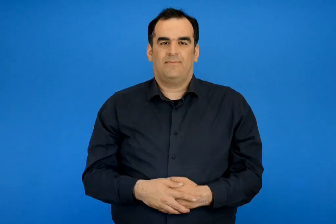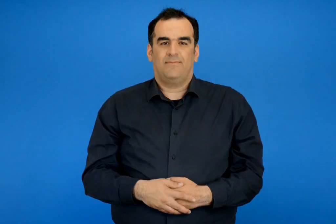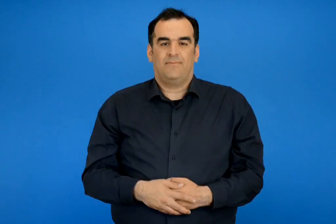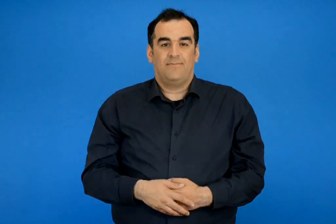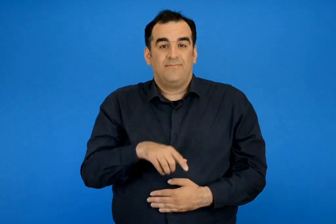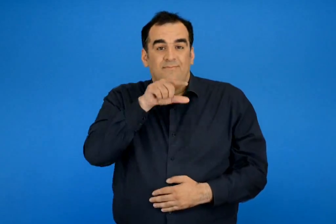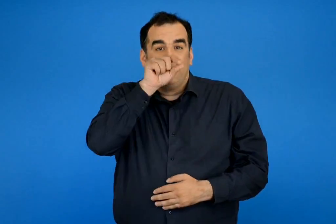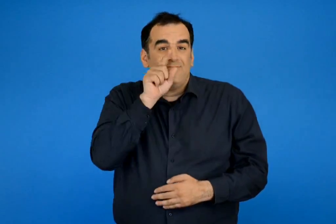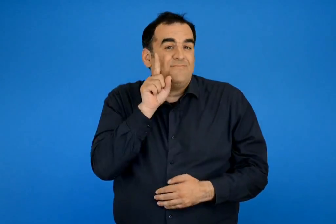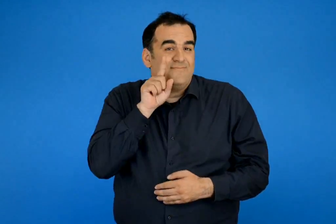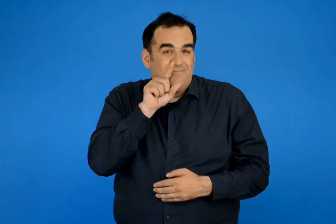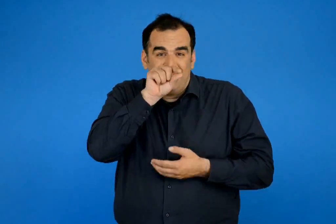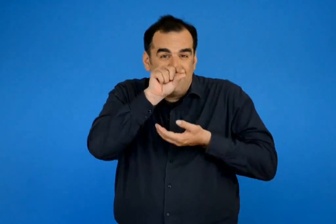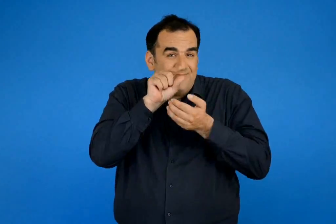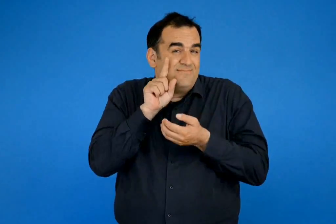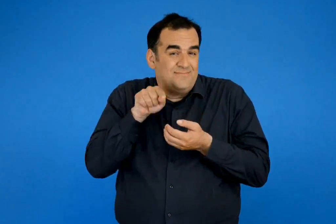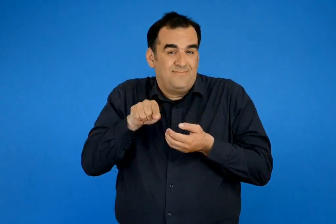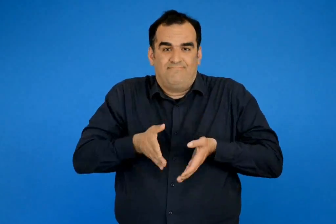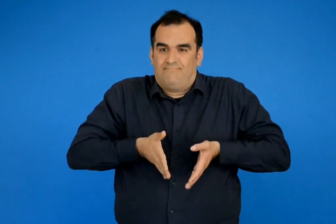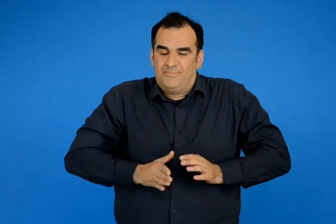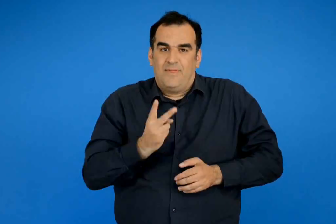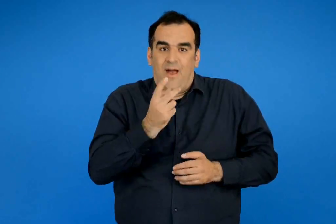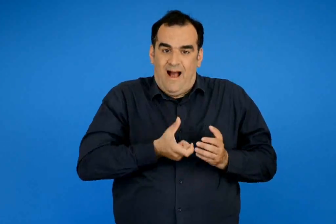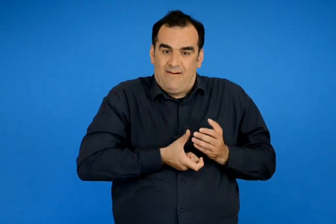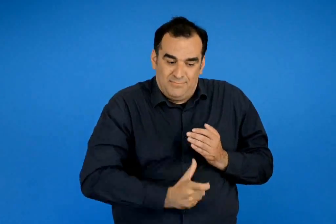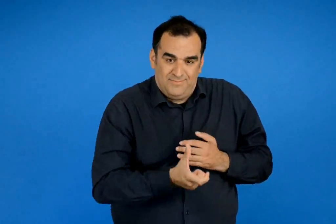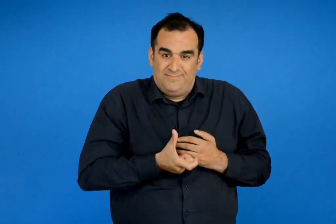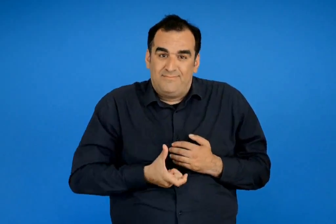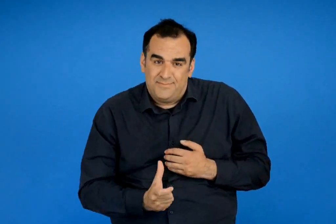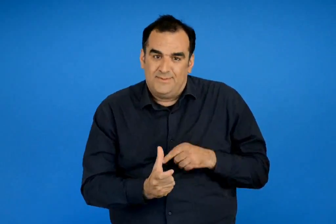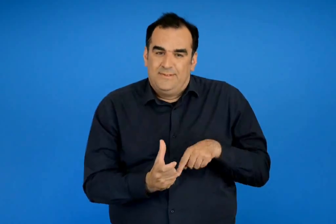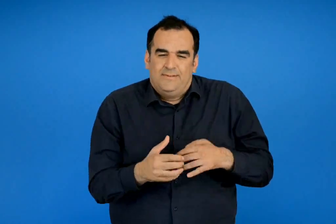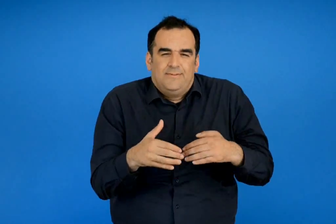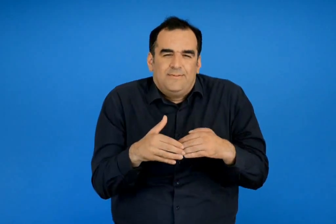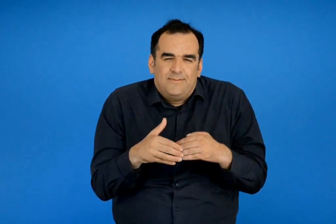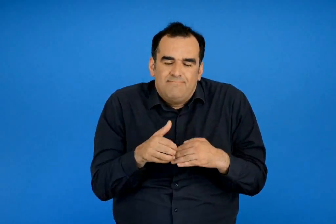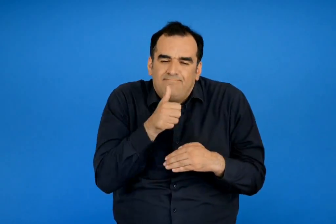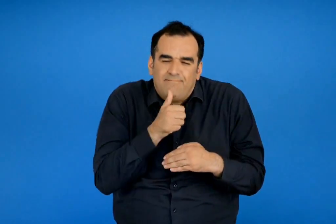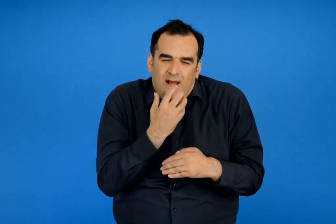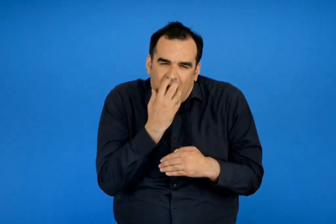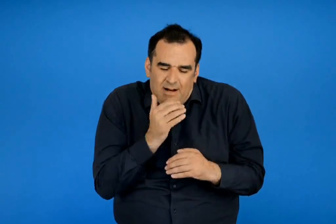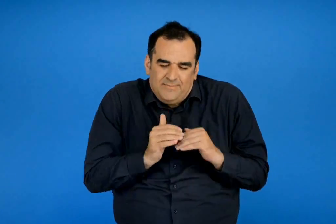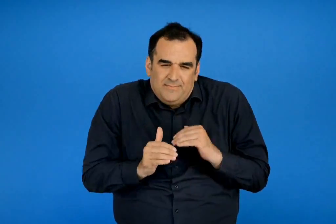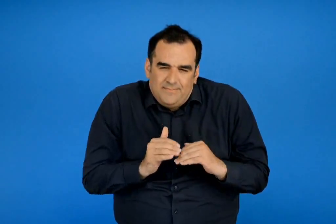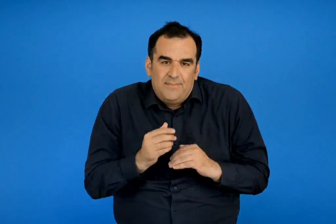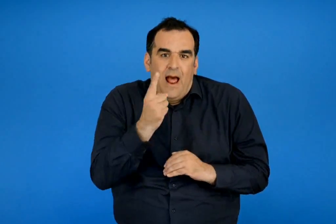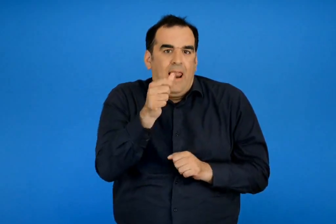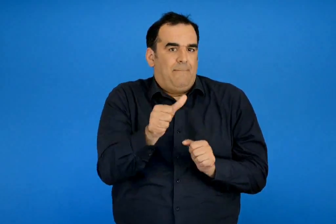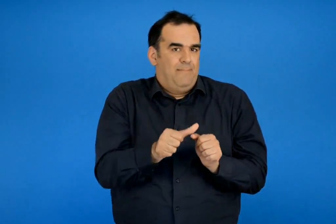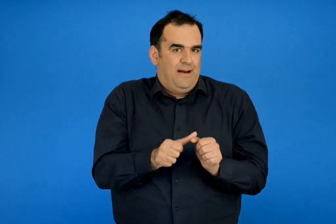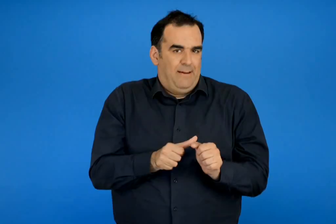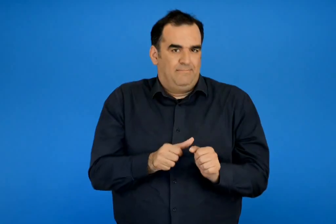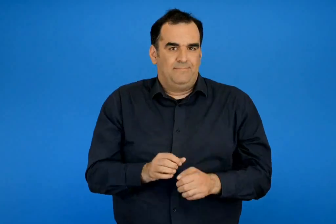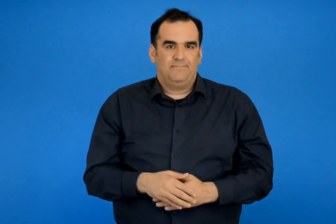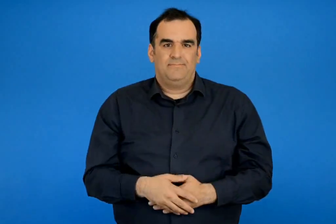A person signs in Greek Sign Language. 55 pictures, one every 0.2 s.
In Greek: η νεαρή πελεκανίτσα γέννησε δυο αυγά και για εάν μηνά υπομονετικά τα φρόντιζε και τα ζέσταινε
